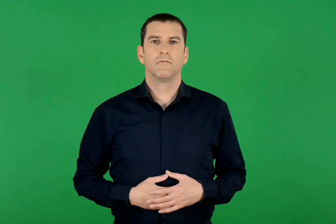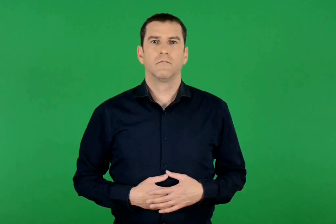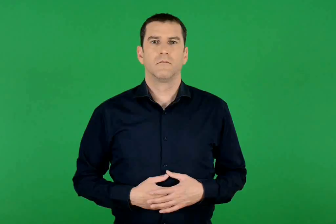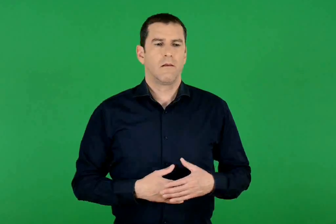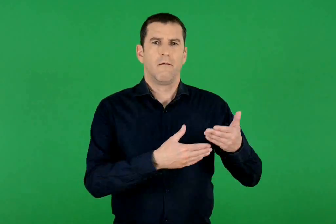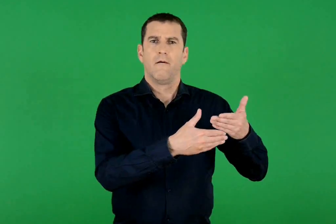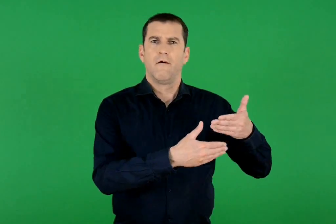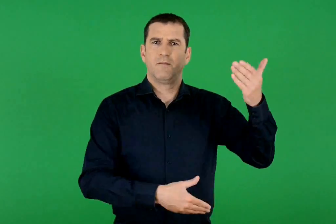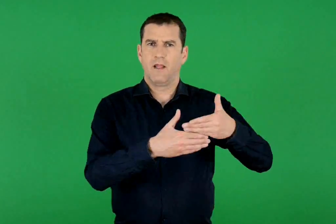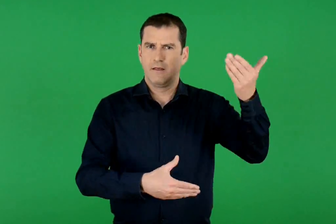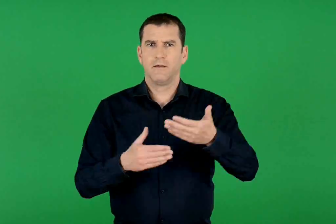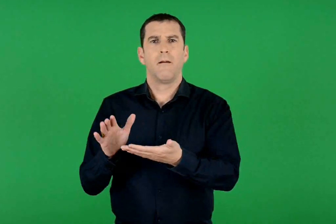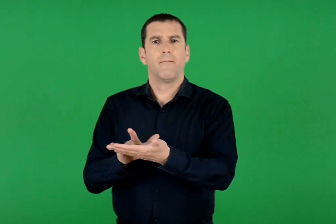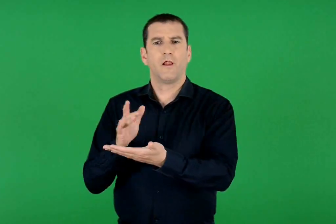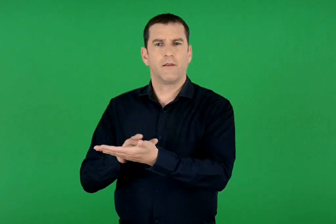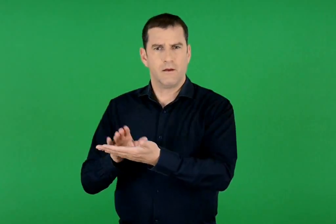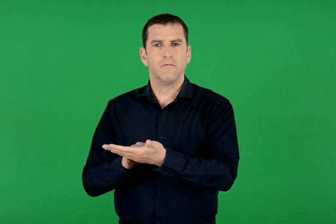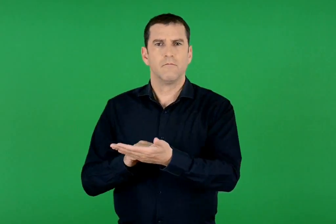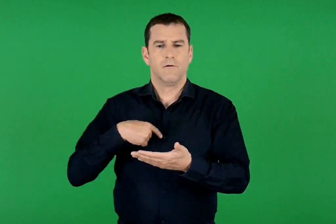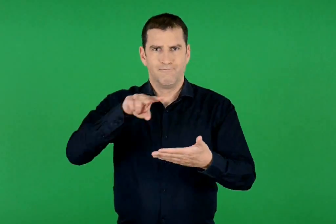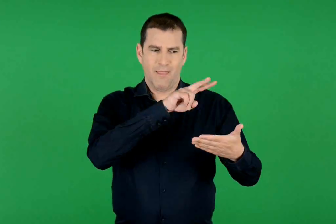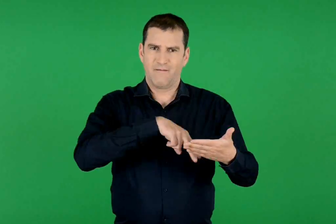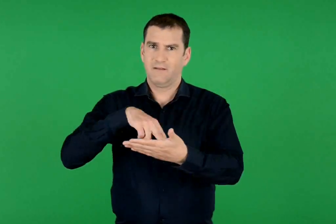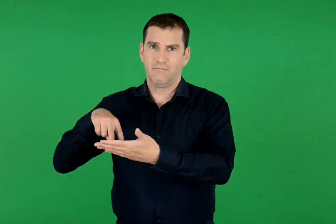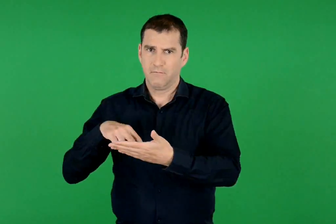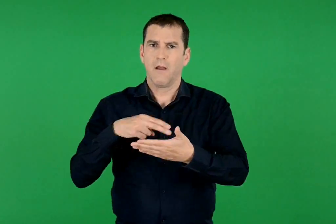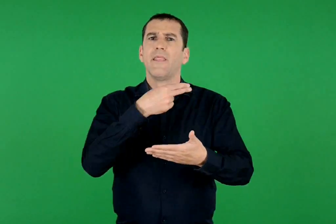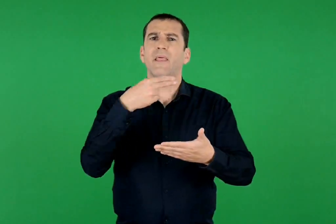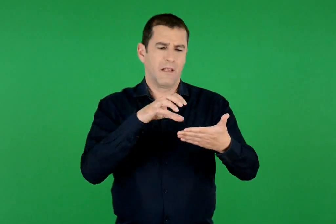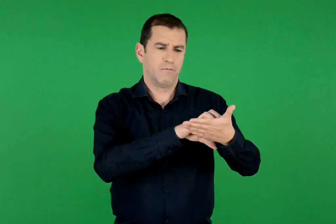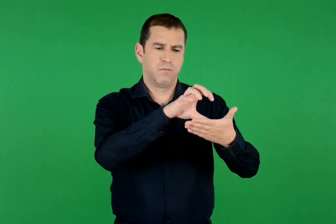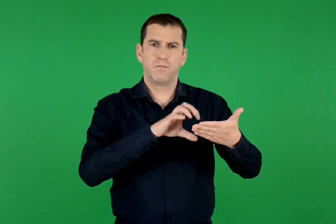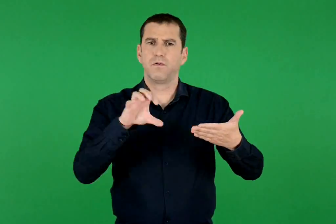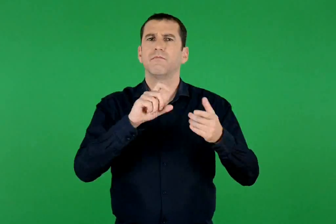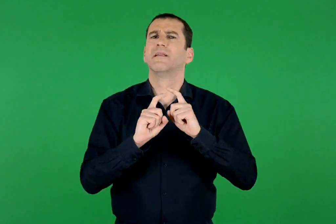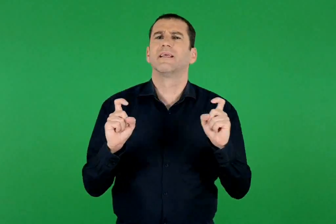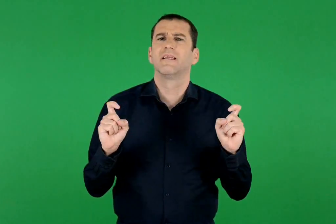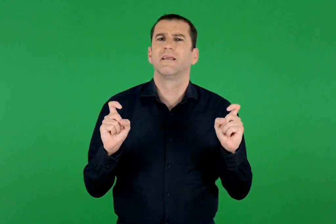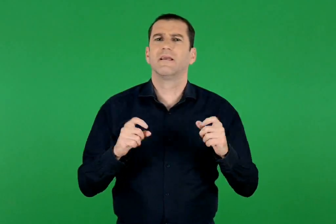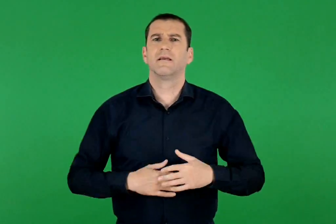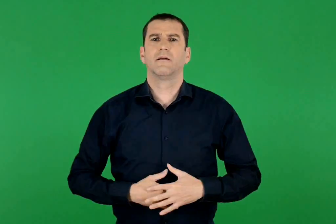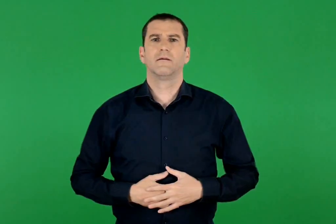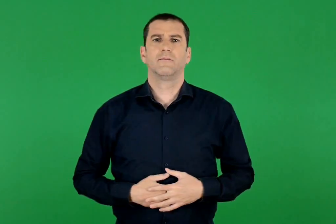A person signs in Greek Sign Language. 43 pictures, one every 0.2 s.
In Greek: τι θέματα περιέχουν οι εφημερίδες και τα περιοδικά που διαβάζουμε ;
